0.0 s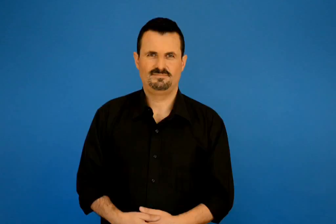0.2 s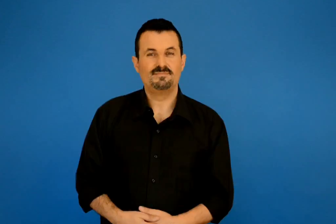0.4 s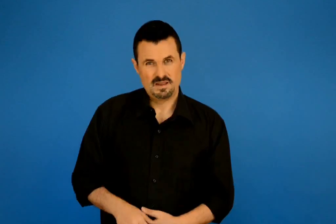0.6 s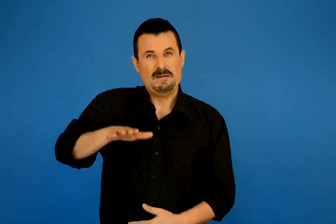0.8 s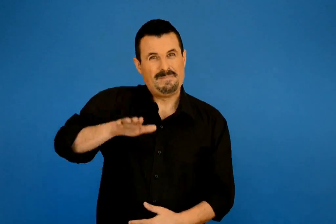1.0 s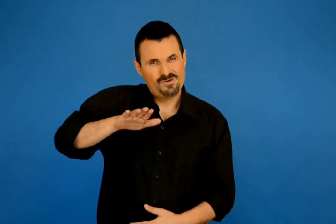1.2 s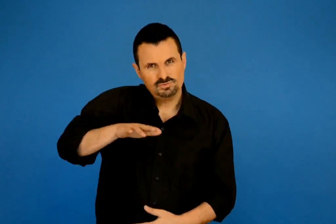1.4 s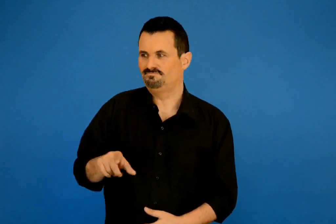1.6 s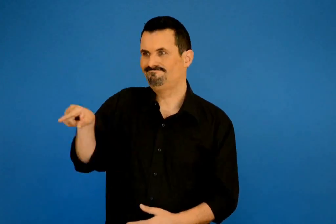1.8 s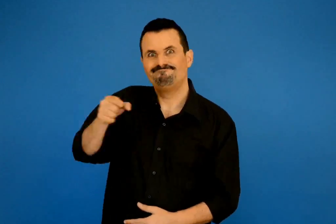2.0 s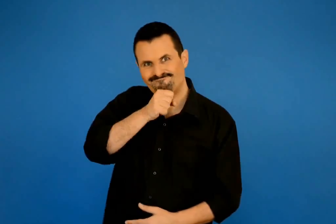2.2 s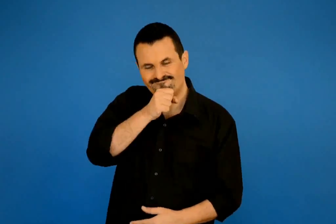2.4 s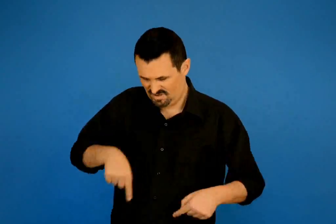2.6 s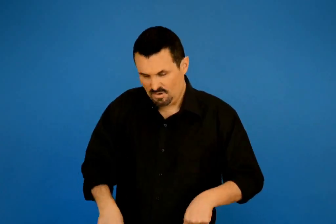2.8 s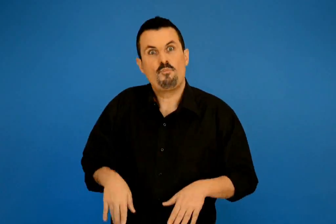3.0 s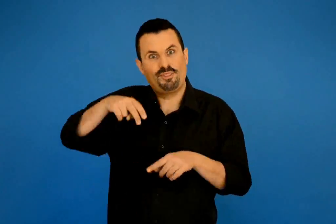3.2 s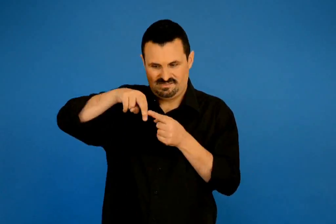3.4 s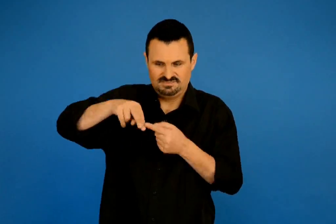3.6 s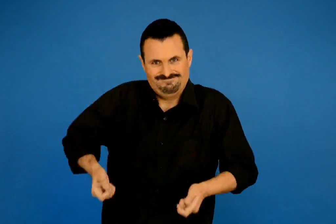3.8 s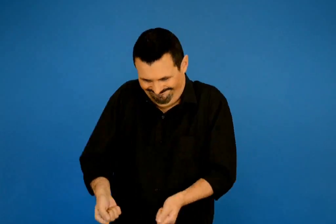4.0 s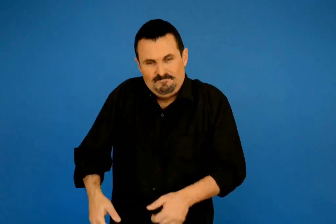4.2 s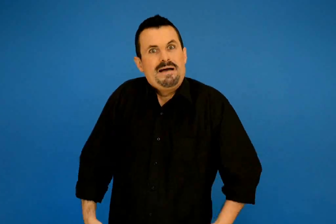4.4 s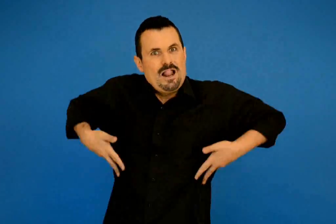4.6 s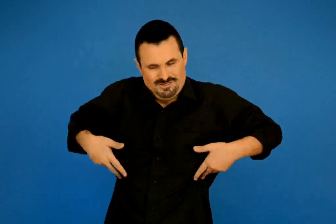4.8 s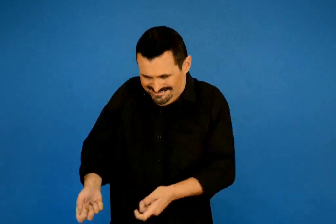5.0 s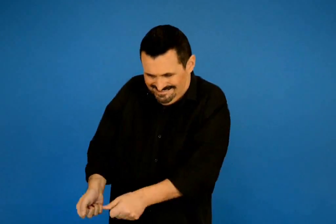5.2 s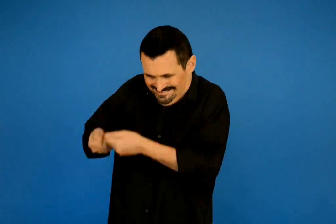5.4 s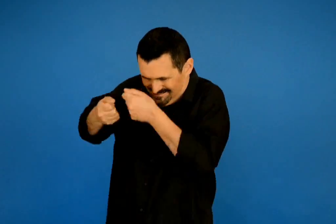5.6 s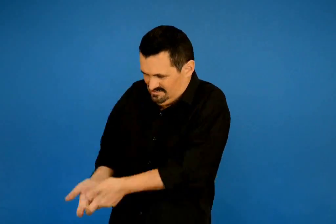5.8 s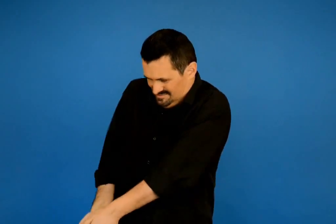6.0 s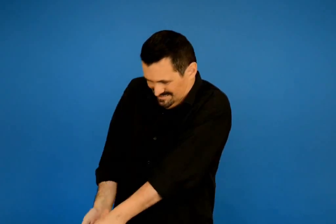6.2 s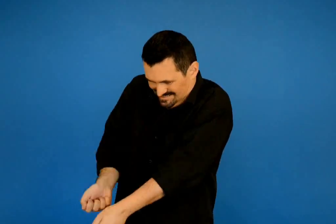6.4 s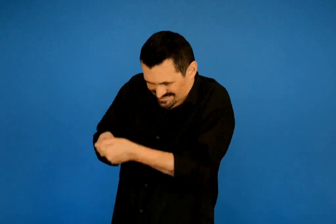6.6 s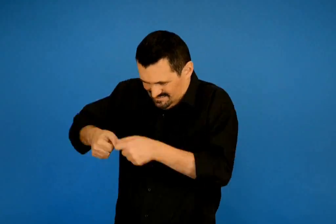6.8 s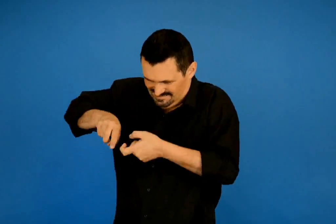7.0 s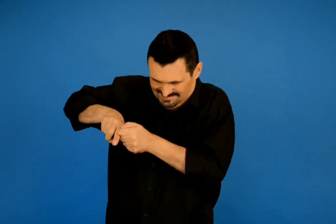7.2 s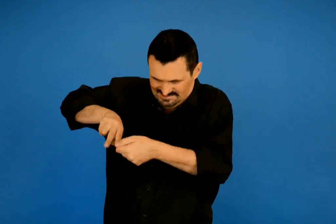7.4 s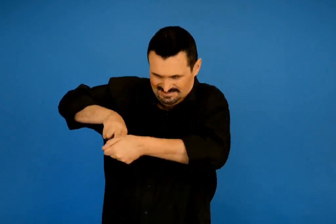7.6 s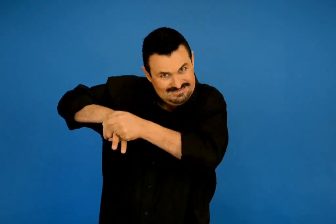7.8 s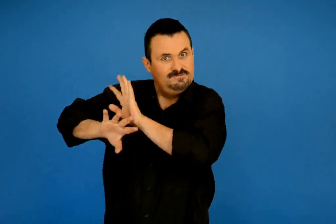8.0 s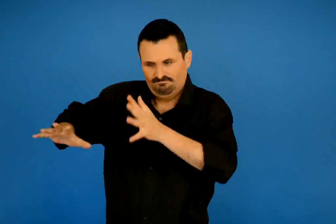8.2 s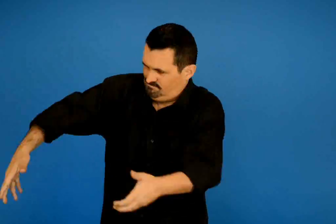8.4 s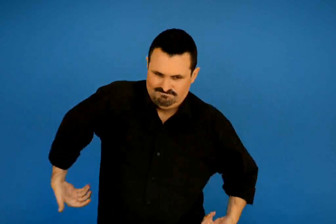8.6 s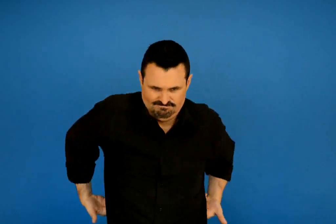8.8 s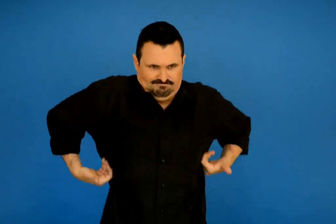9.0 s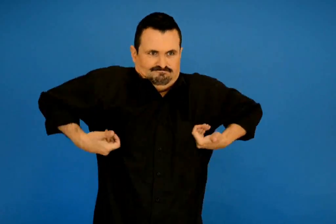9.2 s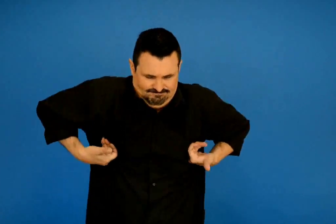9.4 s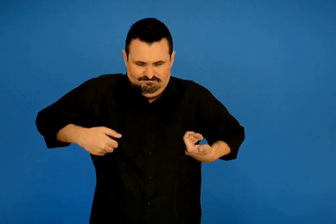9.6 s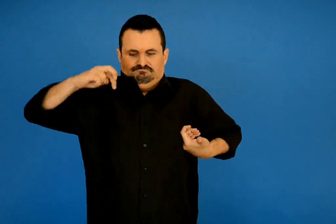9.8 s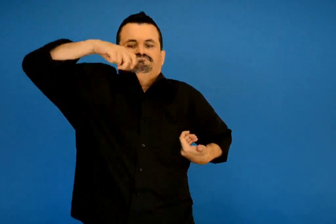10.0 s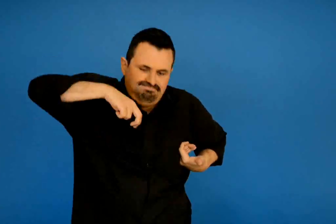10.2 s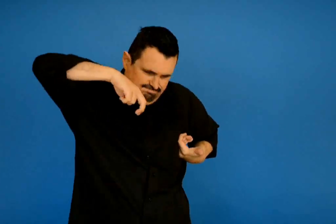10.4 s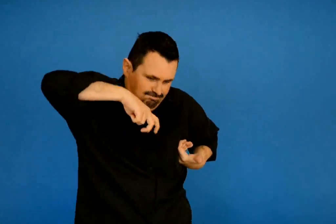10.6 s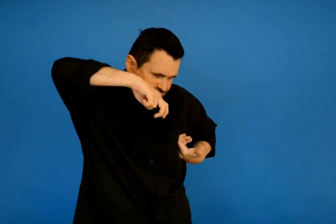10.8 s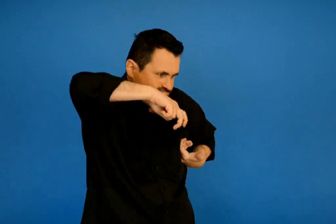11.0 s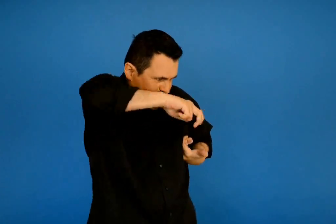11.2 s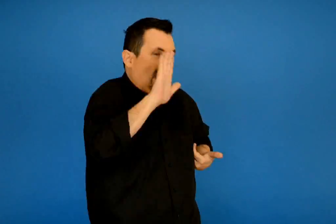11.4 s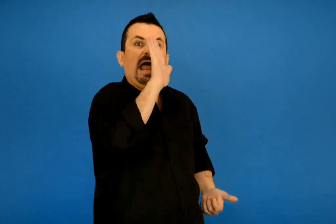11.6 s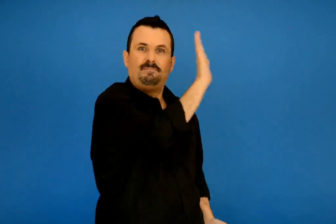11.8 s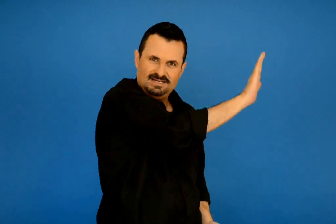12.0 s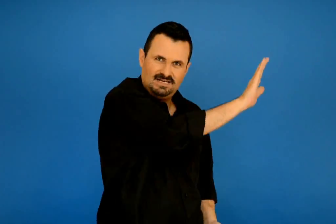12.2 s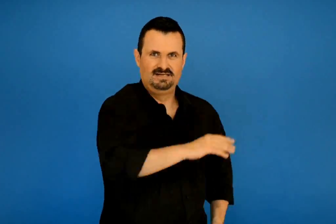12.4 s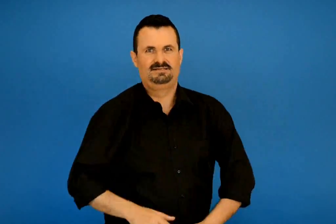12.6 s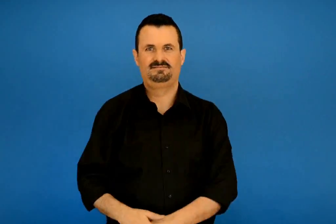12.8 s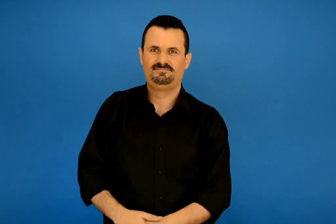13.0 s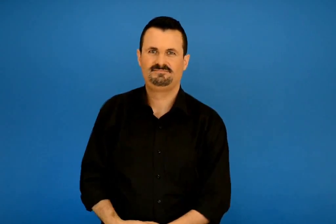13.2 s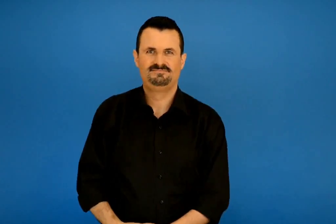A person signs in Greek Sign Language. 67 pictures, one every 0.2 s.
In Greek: ο μικρός σήκωσε τις άκρες του παντελονιού του και τον πέρασε απέναντι
